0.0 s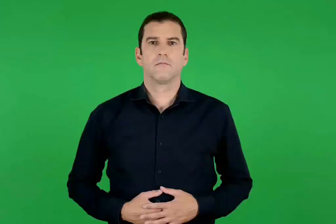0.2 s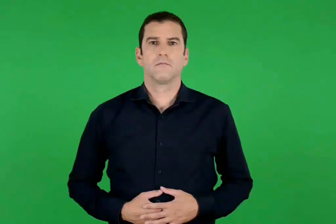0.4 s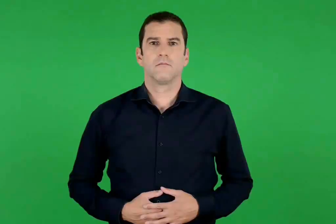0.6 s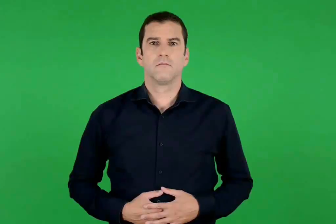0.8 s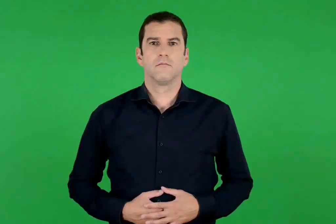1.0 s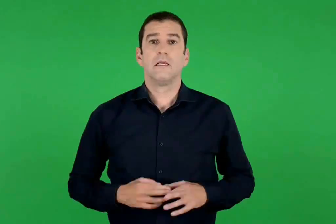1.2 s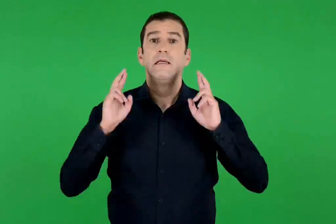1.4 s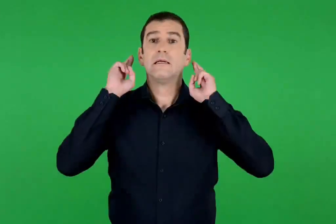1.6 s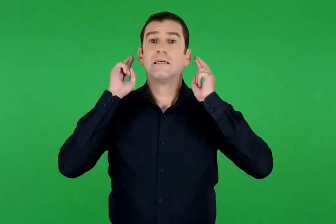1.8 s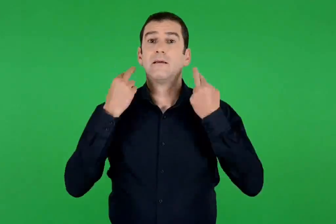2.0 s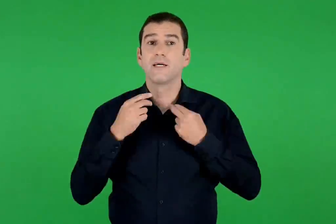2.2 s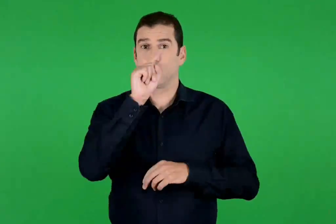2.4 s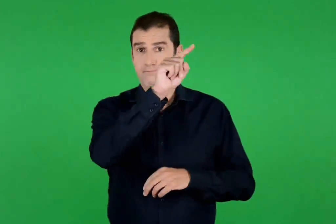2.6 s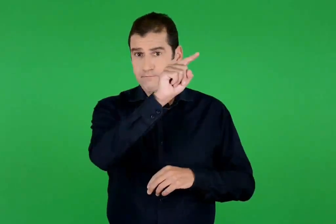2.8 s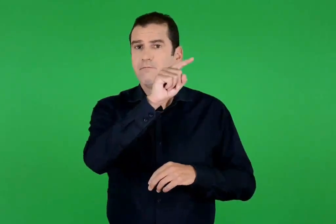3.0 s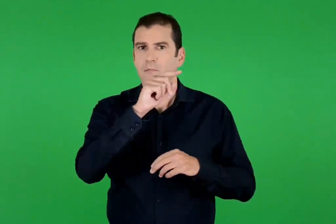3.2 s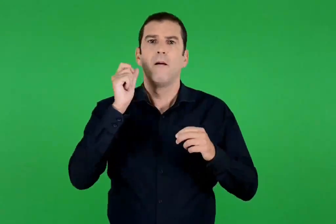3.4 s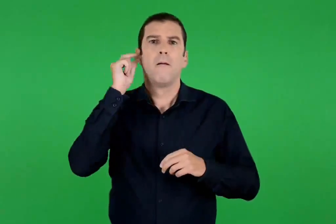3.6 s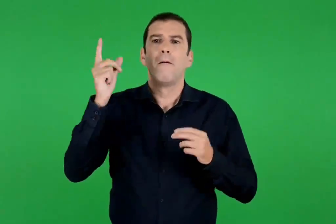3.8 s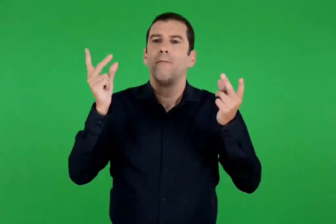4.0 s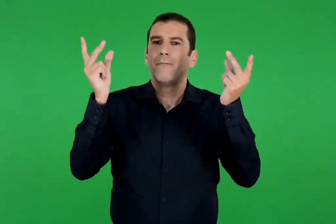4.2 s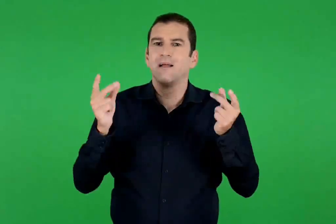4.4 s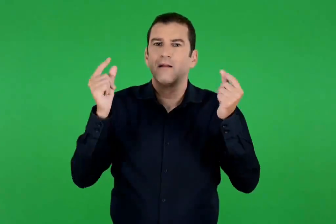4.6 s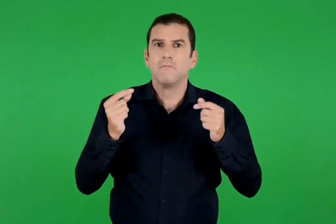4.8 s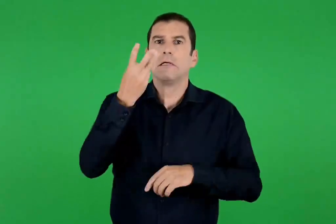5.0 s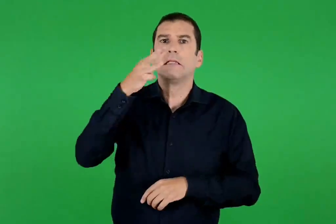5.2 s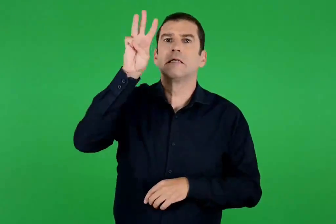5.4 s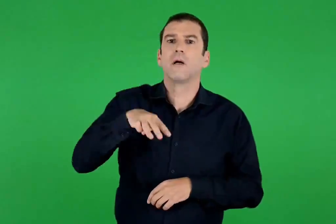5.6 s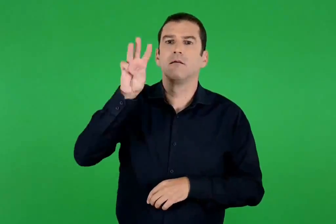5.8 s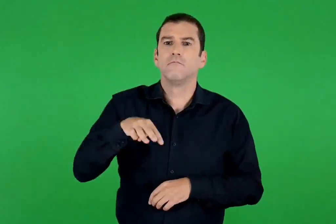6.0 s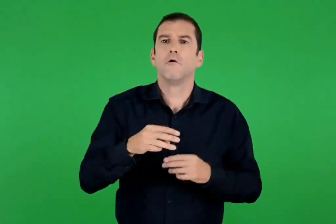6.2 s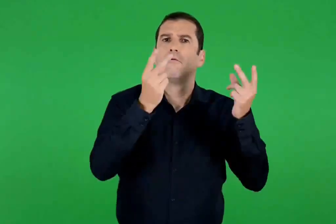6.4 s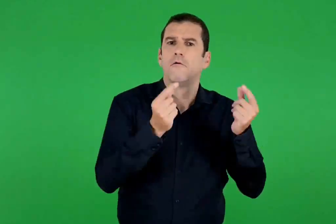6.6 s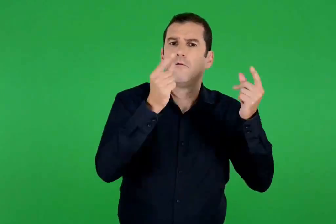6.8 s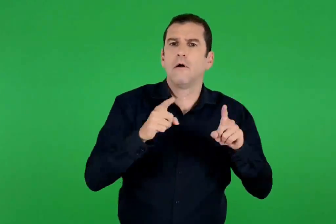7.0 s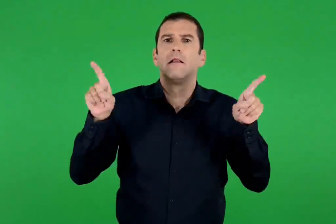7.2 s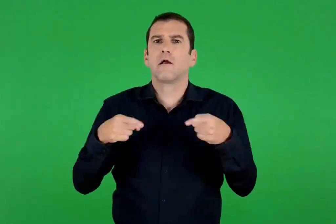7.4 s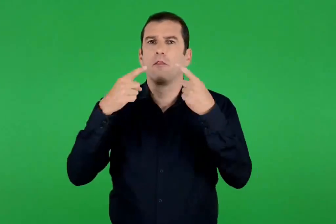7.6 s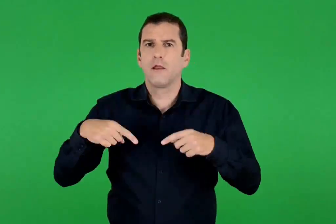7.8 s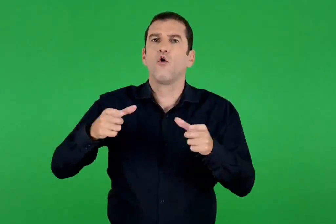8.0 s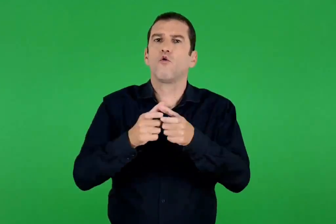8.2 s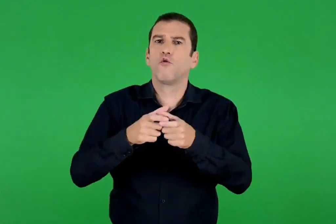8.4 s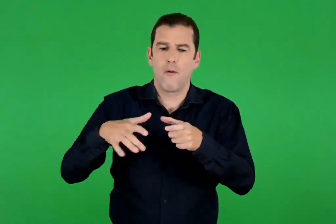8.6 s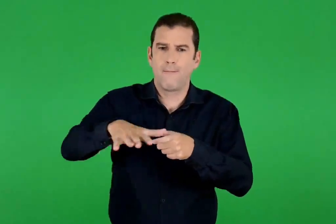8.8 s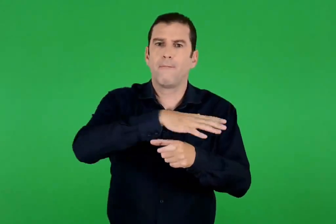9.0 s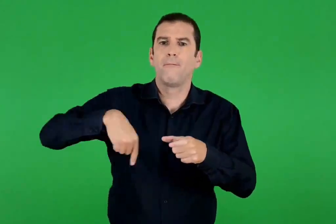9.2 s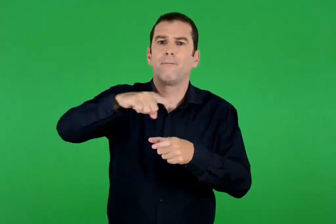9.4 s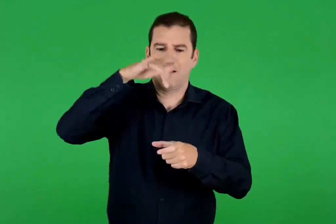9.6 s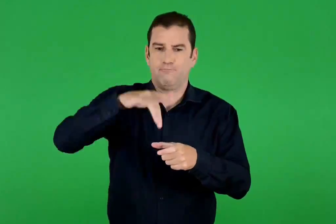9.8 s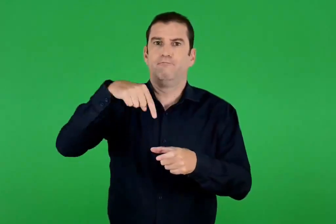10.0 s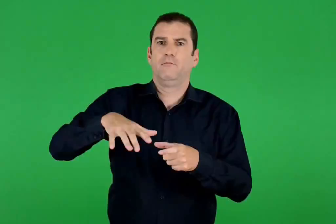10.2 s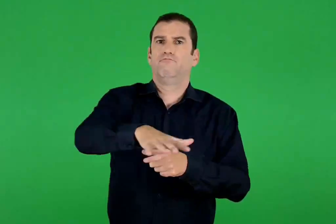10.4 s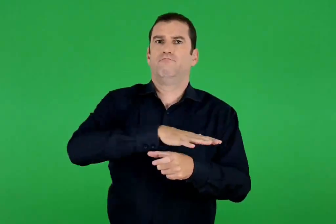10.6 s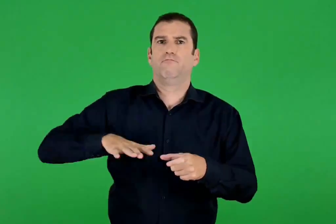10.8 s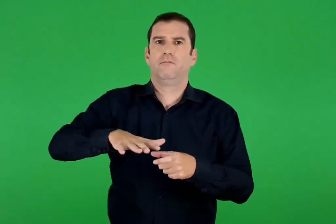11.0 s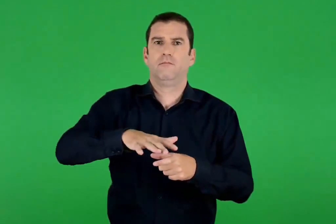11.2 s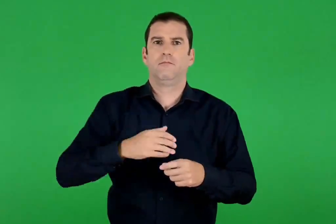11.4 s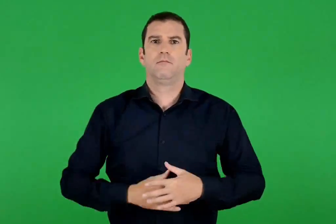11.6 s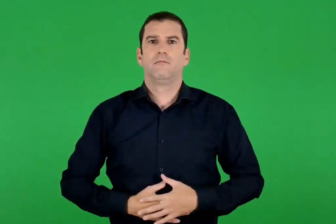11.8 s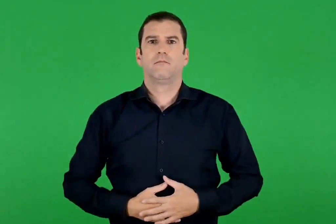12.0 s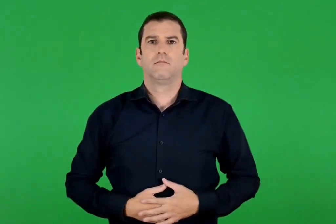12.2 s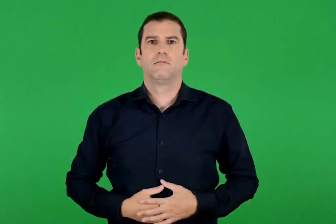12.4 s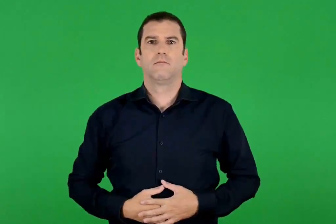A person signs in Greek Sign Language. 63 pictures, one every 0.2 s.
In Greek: στην ήπειρο , τα πανηγύρια διαρκούν τρεις μέρες με χορό και τραγούδι στην κεντρική πλατεία του χωριού
